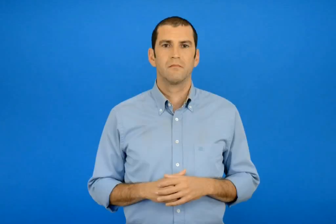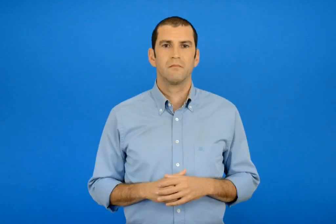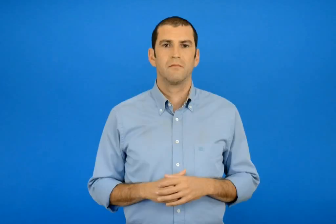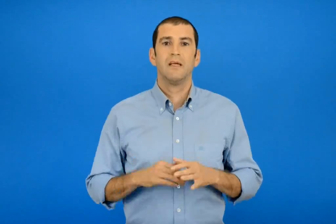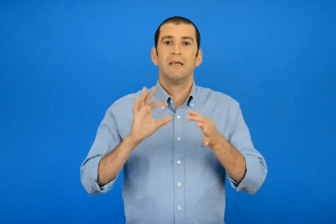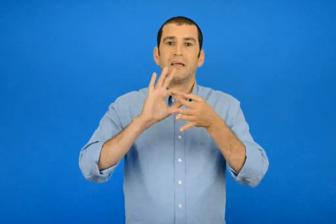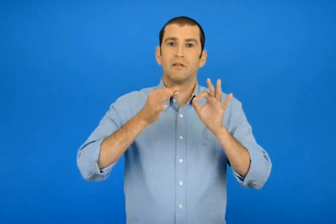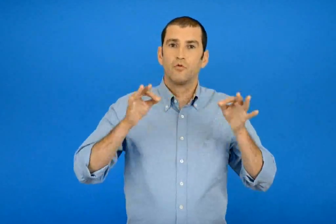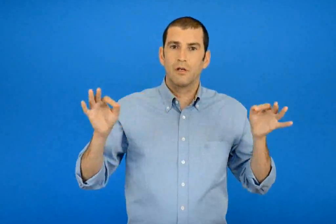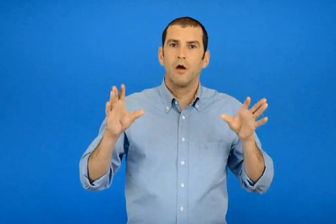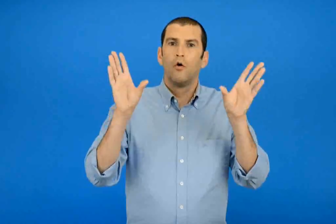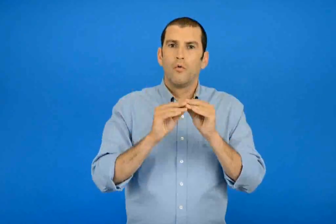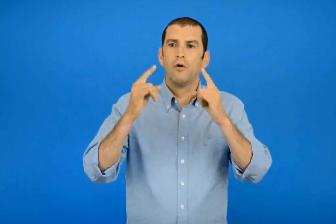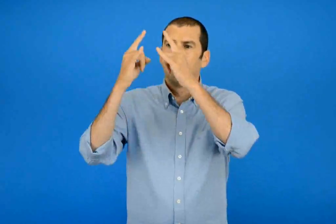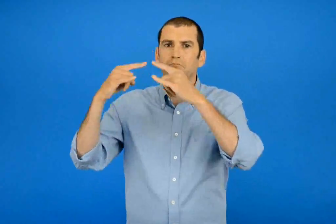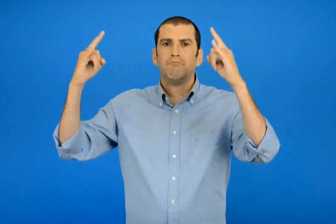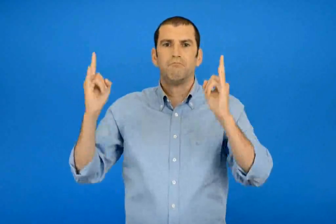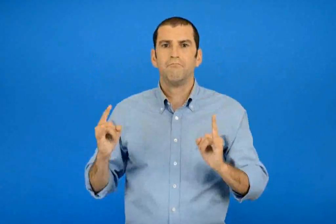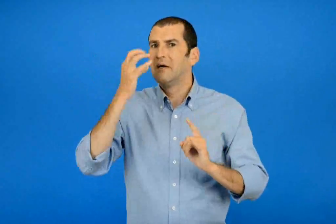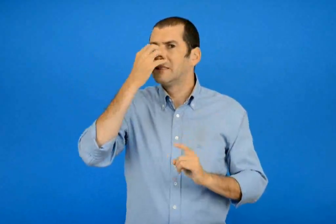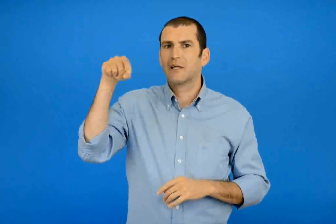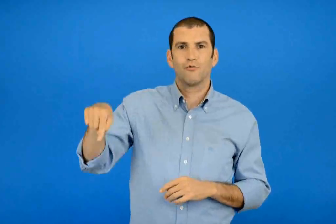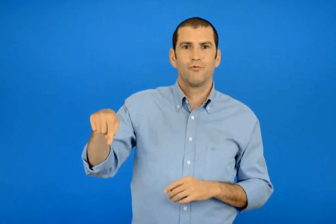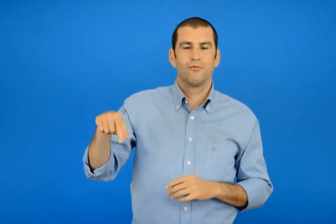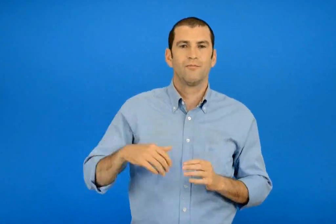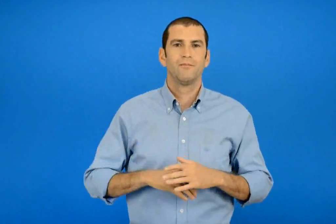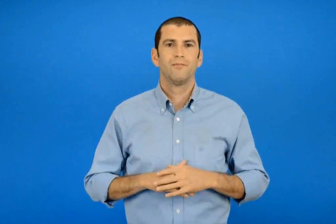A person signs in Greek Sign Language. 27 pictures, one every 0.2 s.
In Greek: ιστορία για το τσίρκο
